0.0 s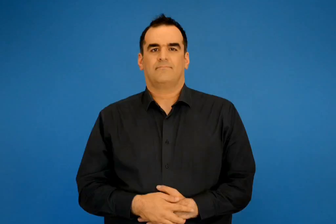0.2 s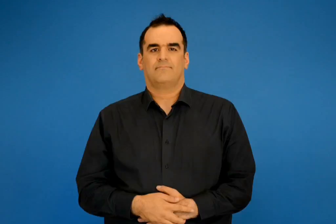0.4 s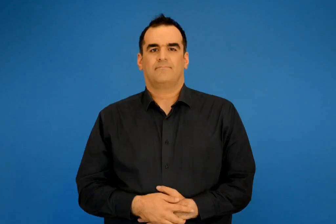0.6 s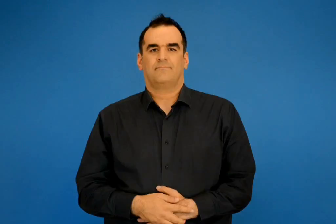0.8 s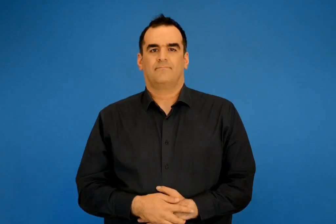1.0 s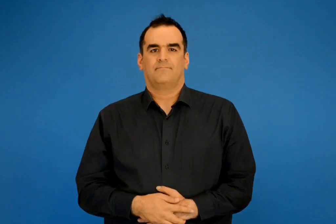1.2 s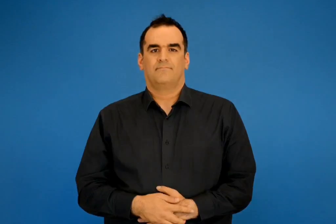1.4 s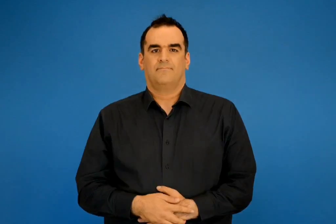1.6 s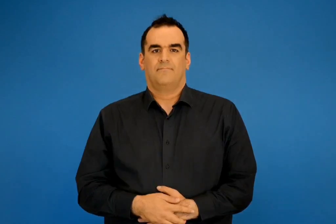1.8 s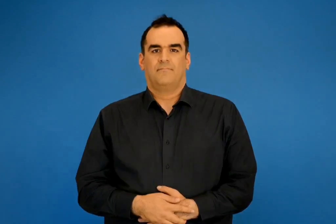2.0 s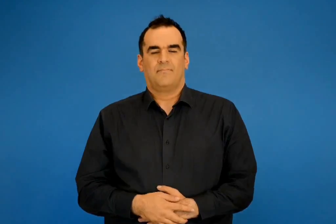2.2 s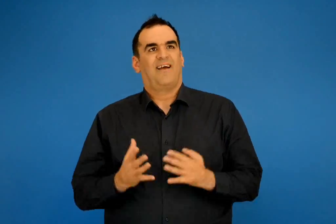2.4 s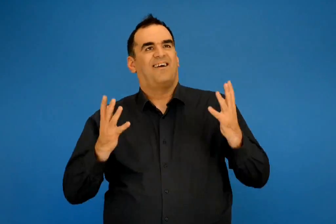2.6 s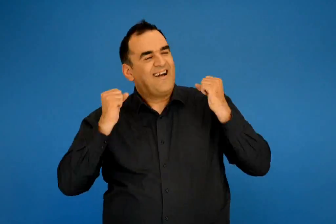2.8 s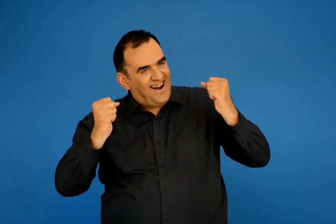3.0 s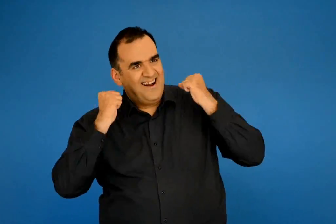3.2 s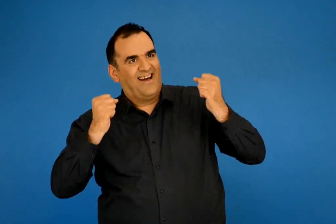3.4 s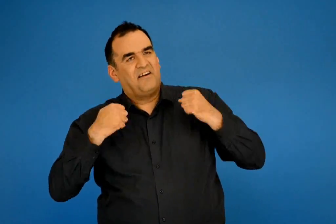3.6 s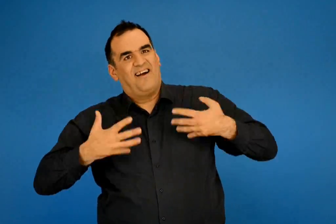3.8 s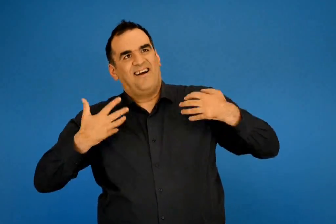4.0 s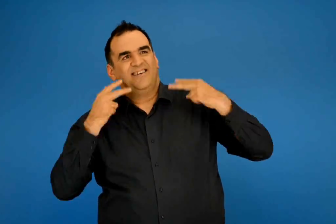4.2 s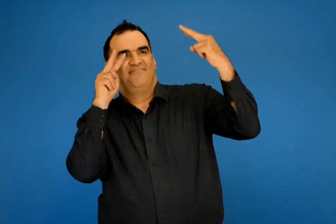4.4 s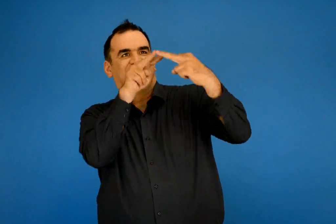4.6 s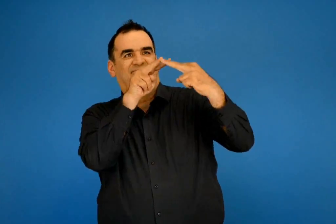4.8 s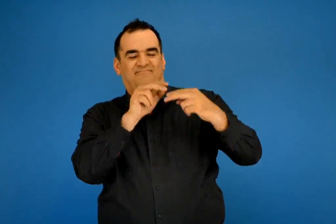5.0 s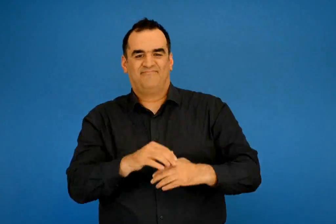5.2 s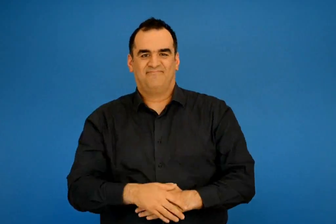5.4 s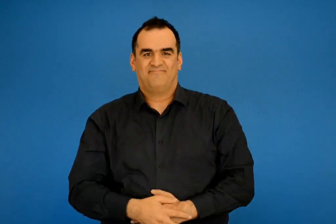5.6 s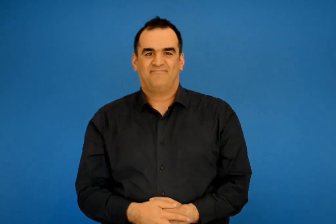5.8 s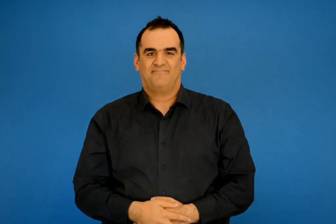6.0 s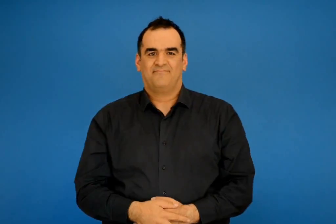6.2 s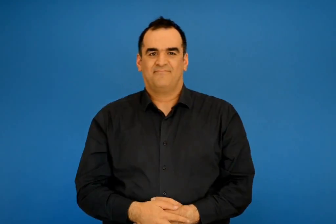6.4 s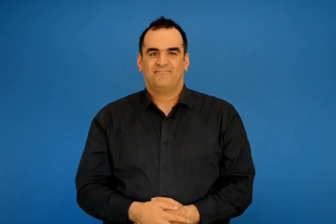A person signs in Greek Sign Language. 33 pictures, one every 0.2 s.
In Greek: καλά παιδάκι μου είπε η θεία μαριώ με χαμόγελο καλώς σας βρήκα
